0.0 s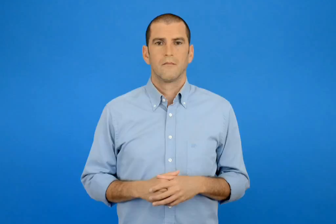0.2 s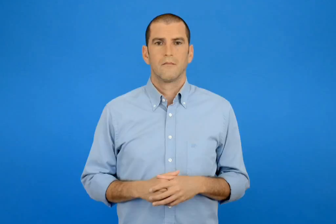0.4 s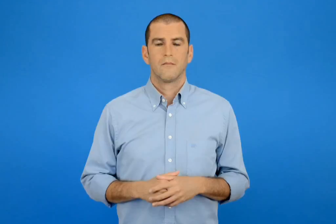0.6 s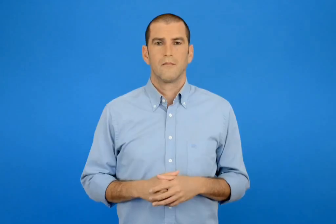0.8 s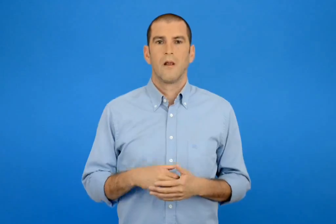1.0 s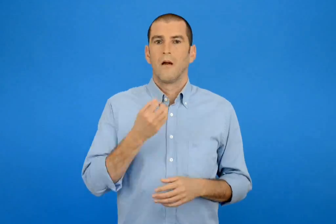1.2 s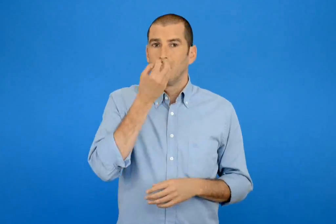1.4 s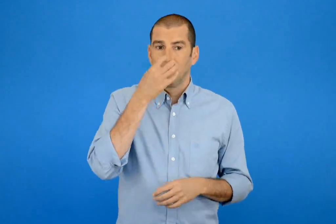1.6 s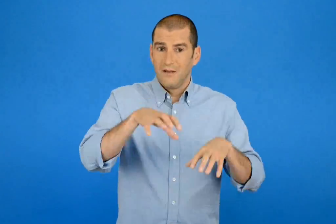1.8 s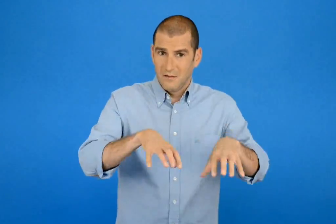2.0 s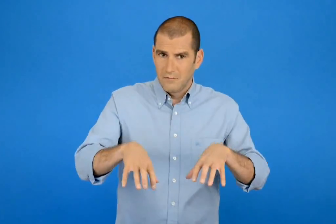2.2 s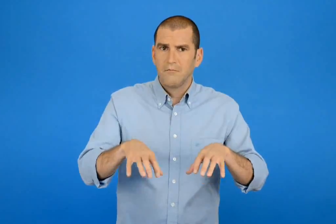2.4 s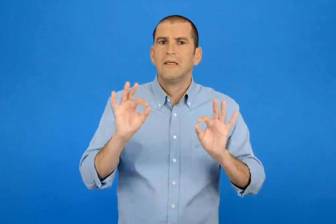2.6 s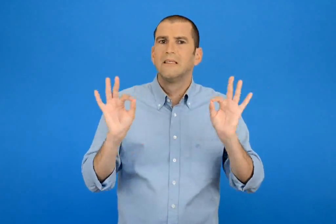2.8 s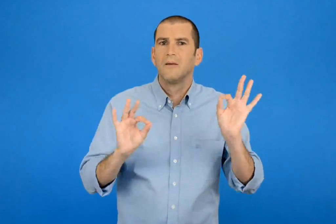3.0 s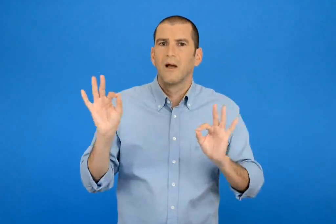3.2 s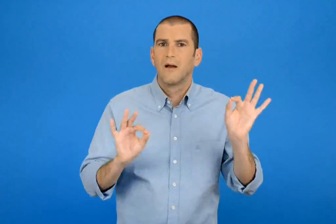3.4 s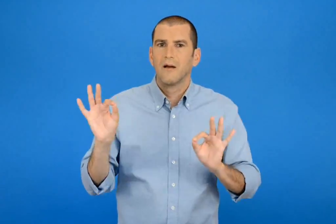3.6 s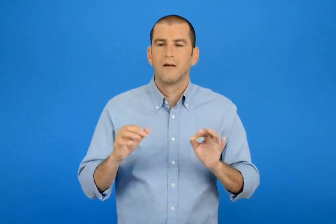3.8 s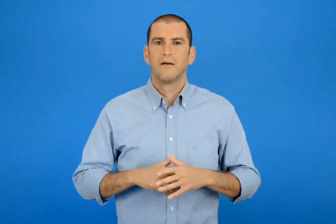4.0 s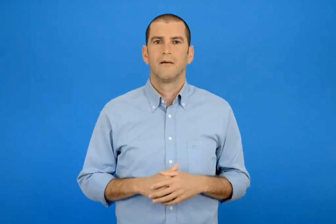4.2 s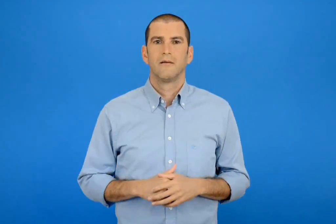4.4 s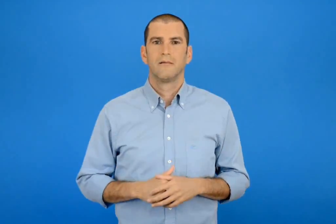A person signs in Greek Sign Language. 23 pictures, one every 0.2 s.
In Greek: τα παρτέρια έχουν σχήμα
